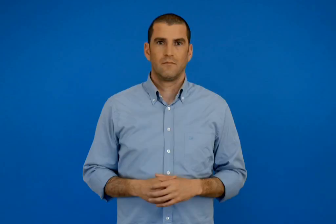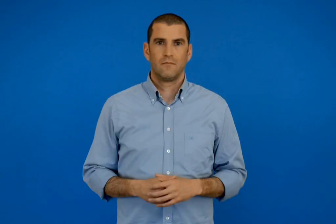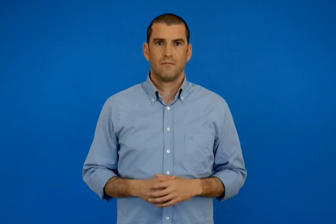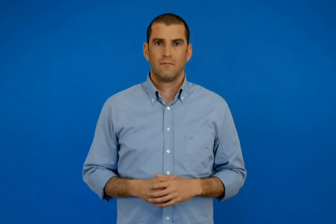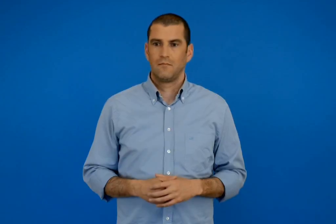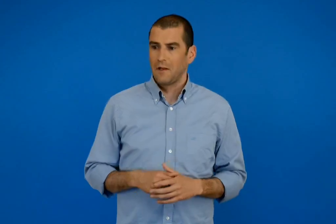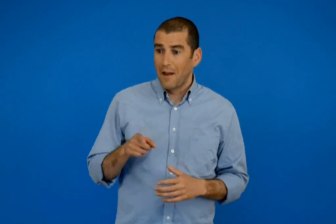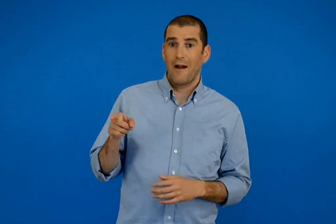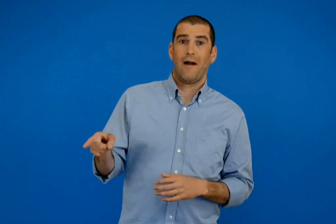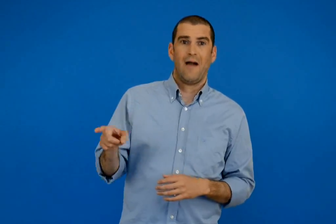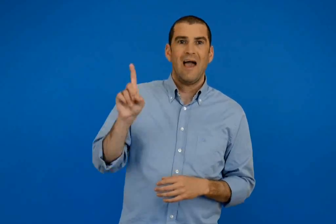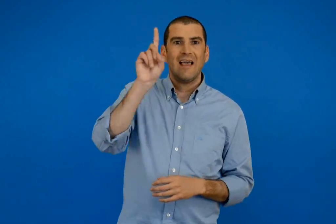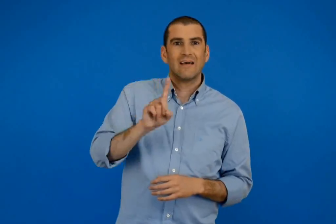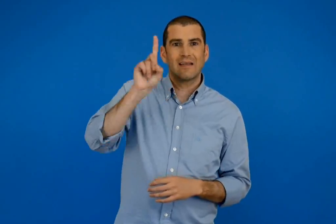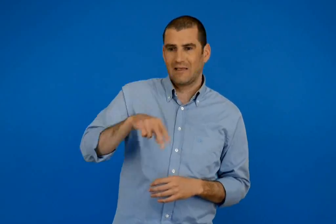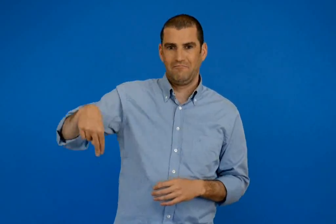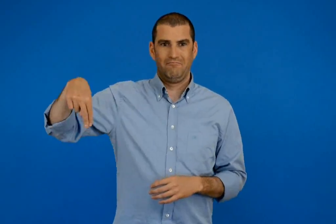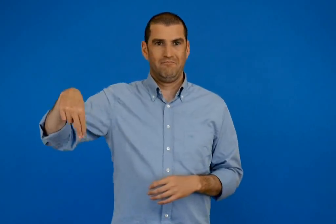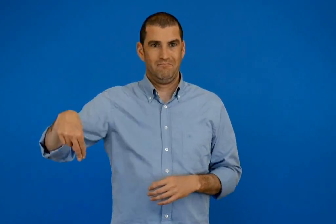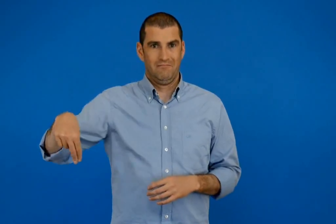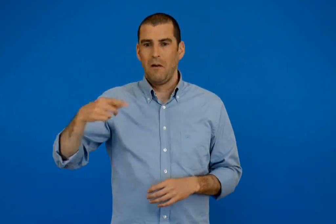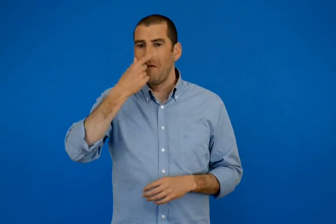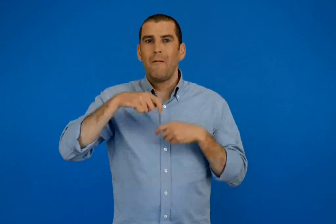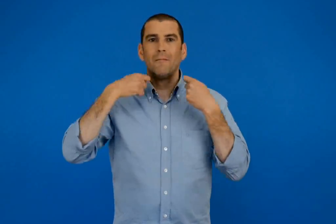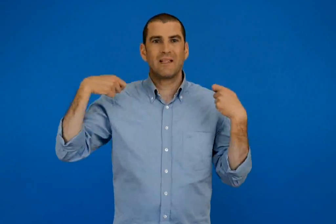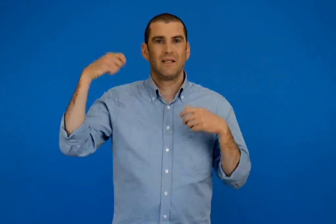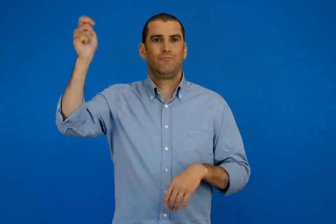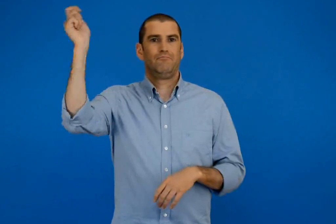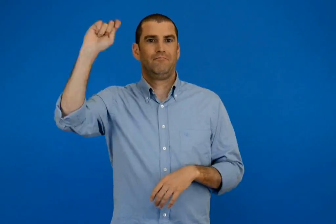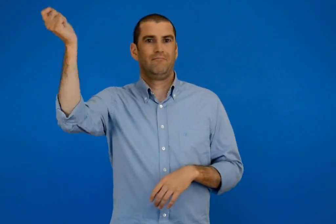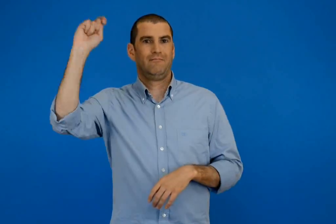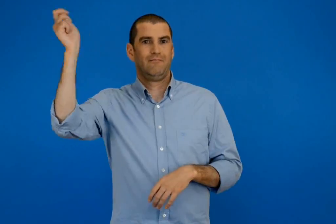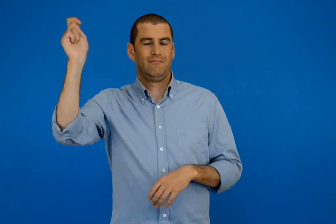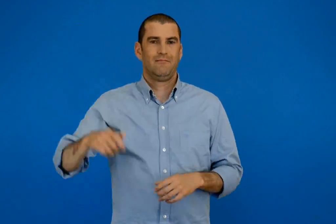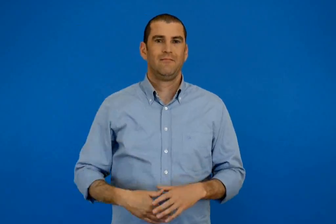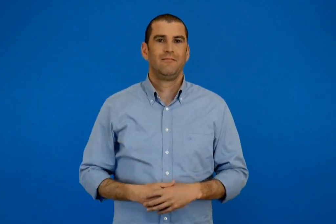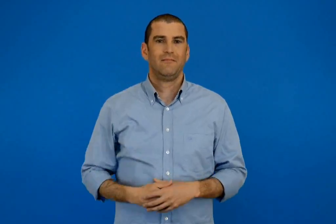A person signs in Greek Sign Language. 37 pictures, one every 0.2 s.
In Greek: να κι η κυριακή στο πλάι το μαντίλι της κουνάει
